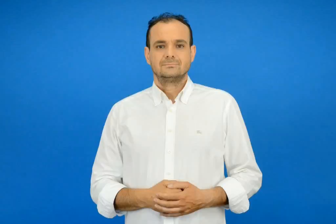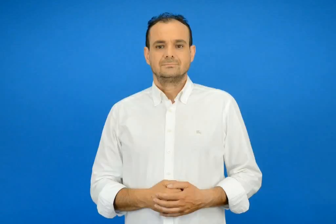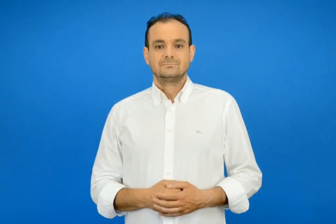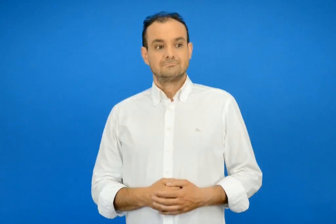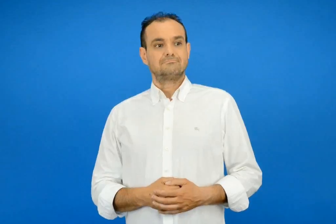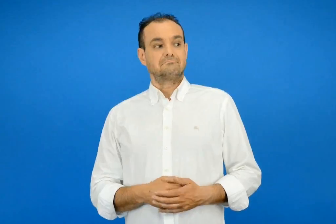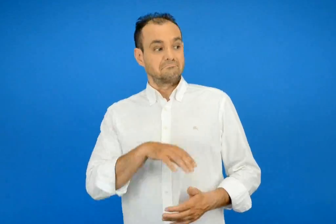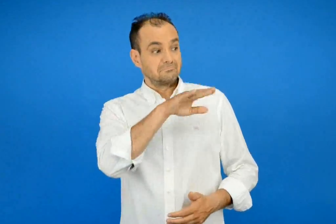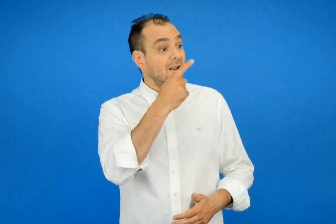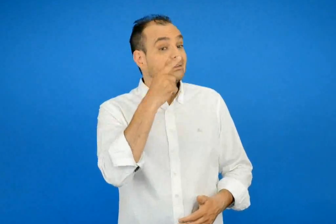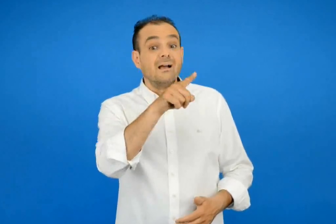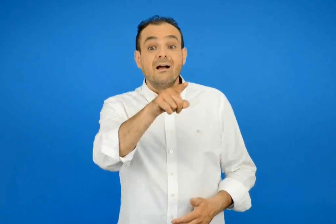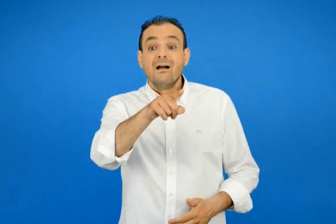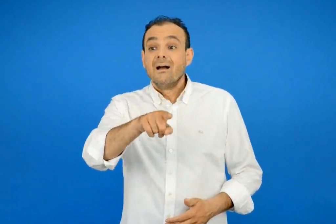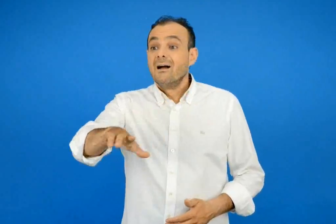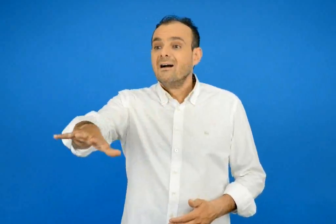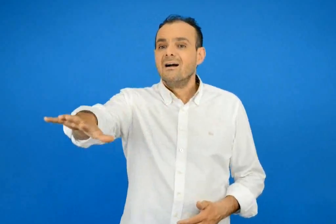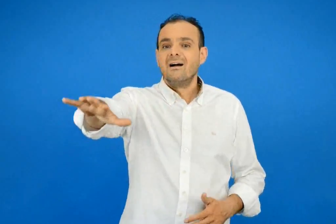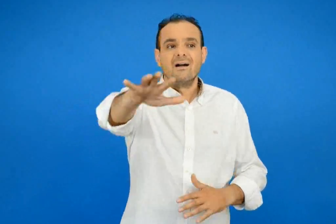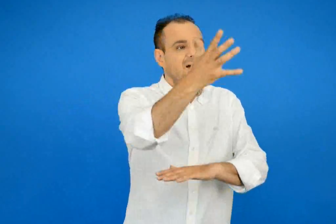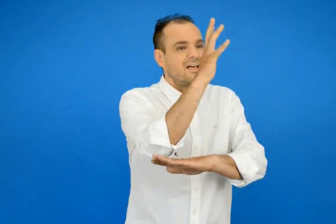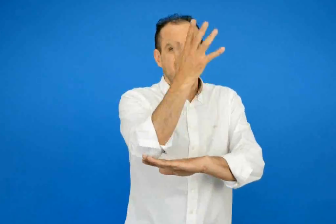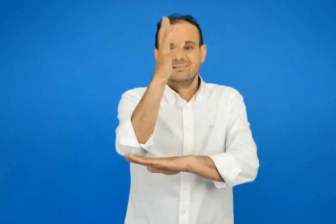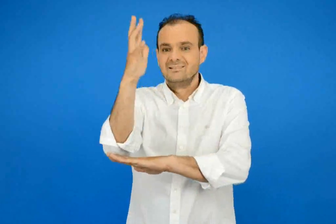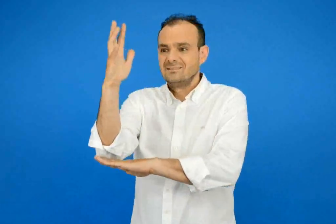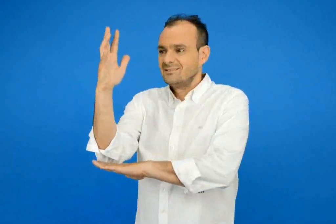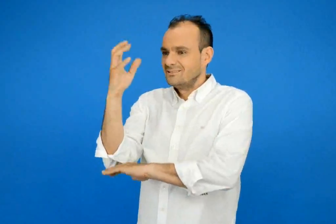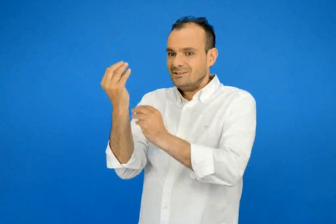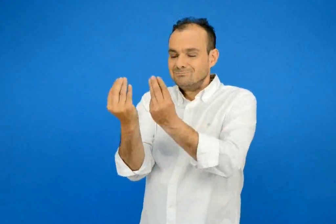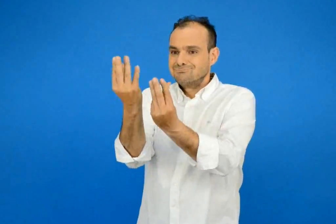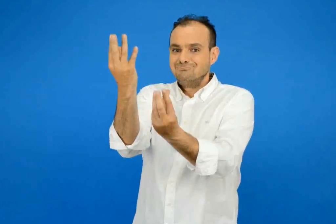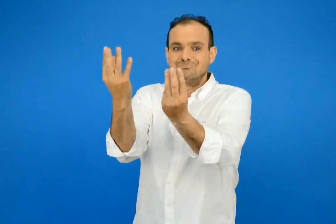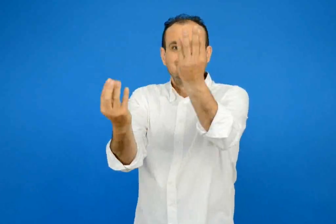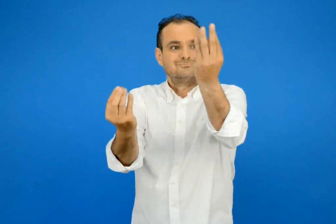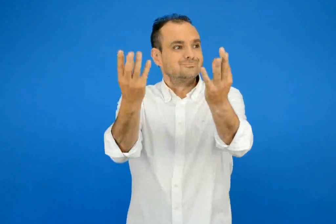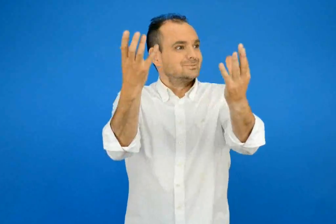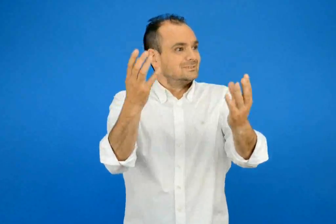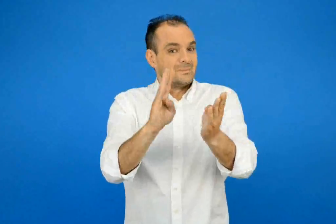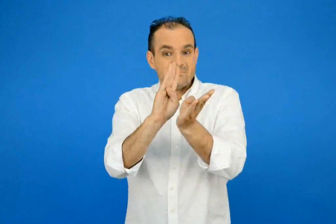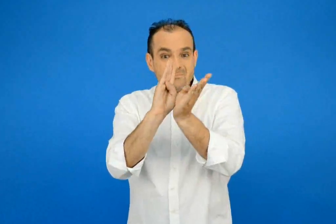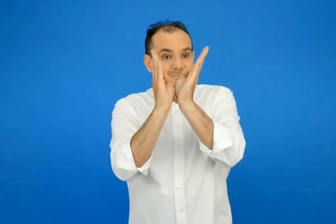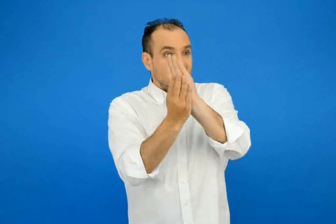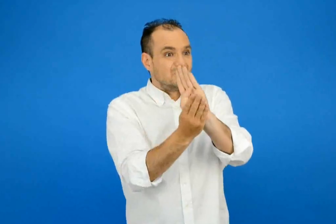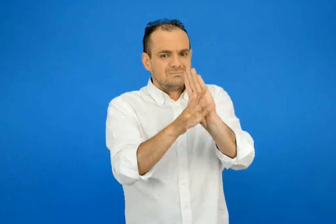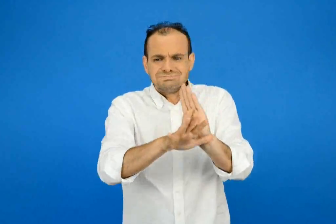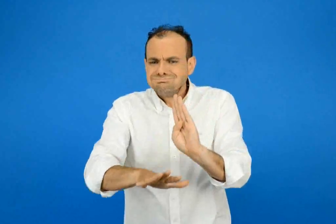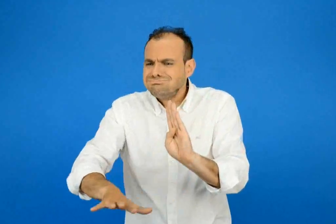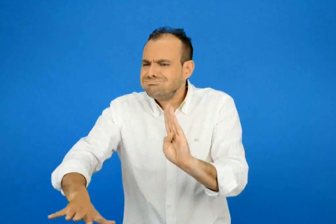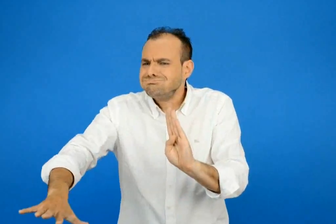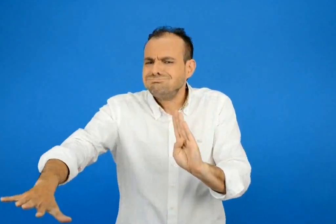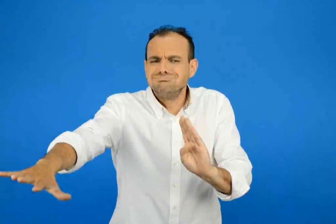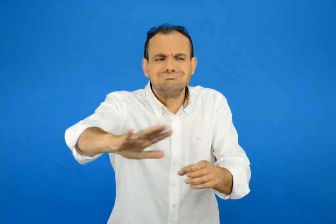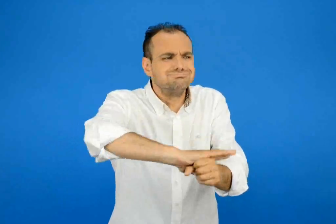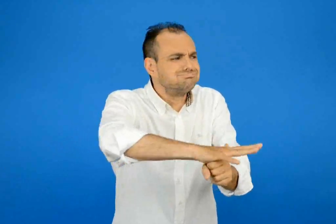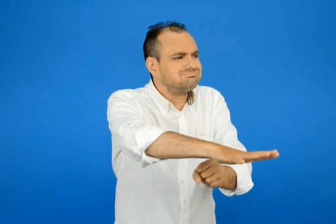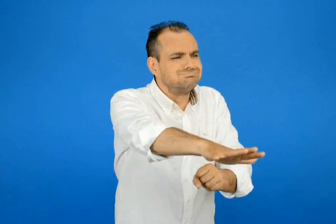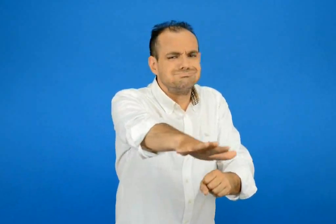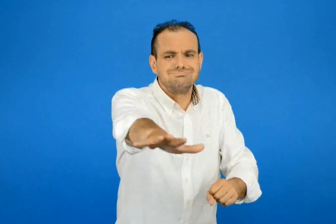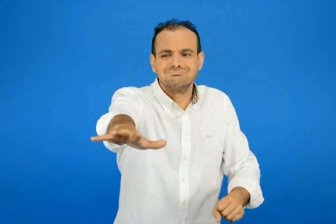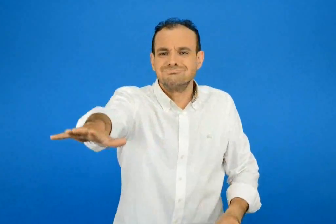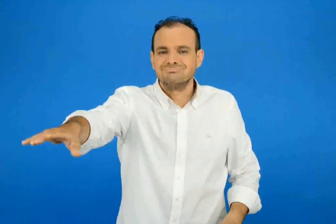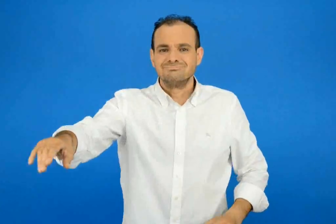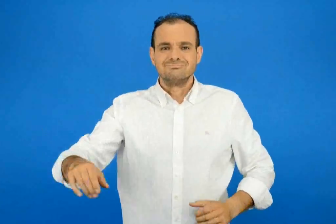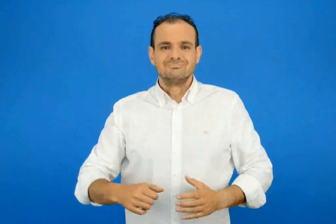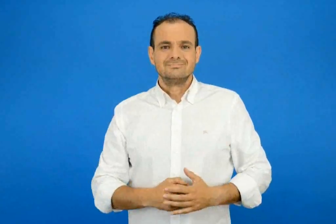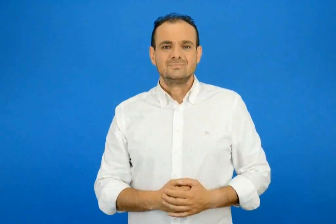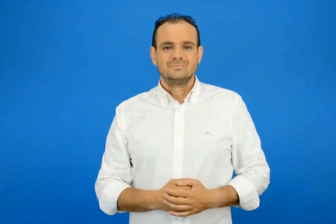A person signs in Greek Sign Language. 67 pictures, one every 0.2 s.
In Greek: κοιτά τα δέντρα ανθίσανε κι οι παπαρούνες γέμισαν τους κάμπους
